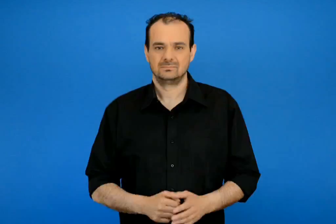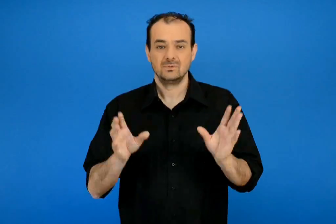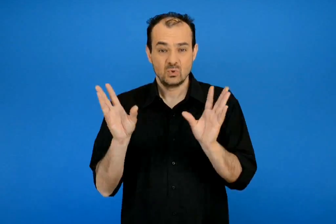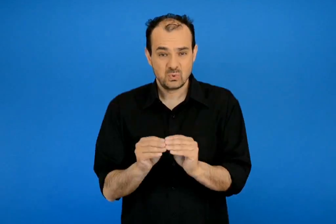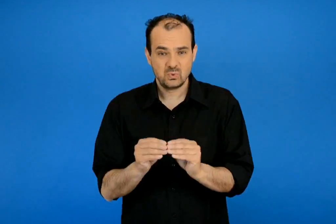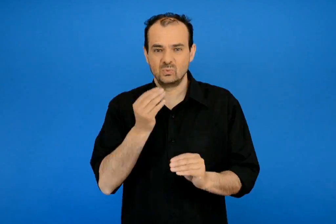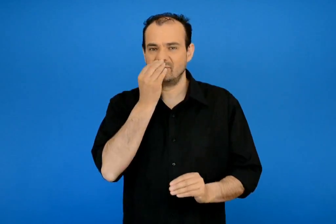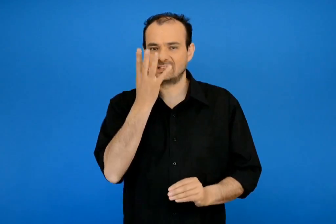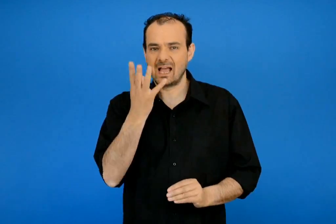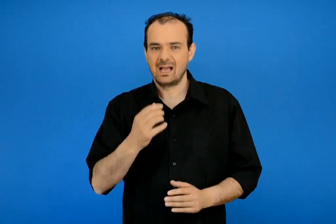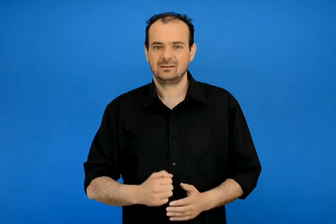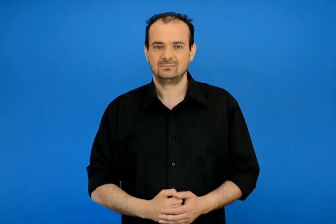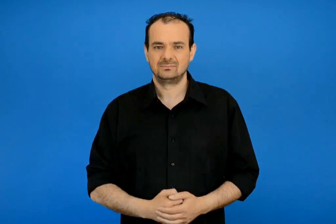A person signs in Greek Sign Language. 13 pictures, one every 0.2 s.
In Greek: τα φυτά
